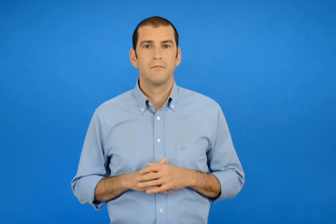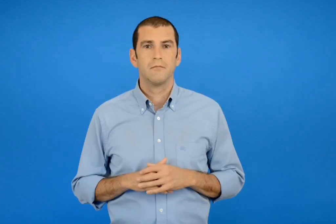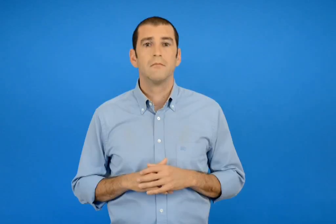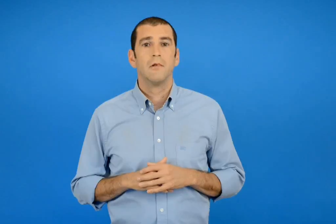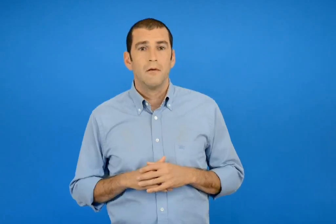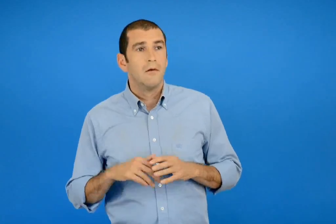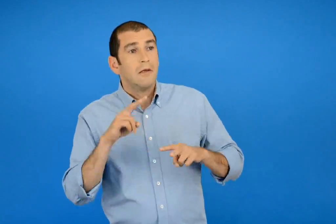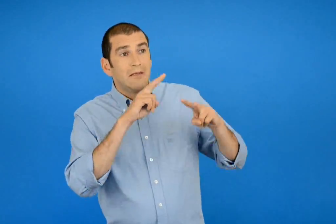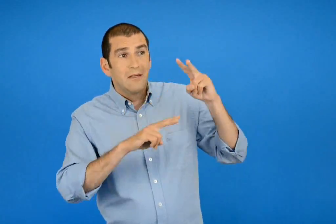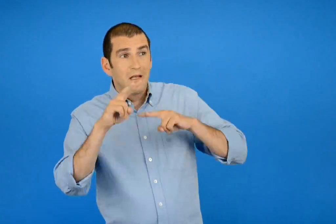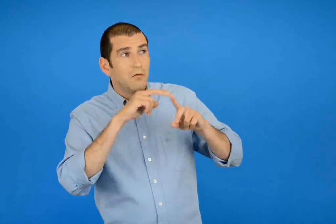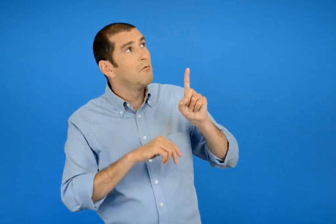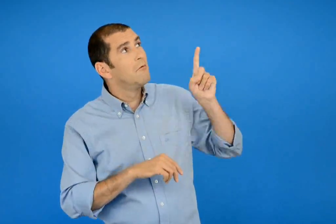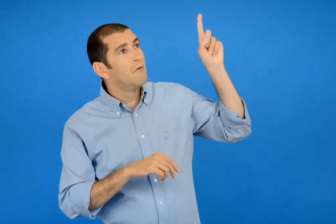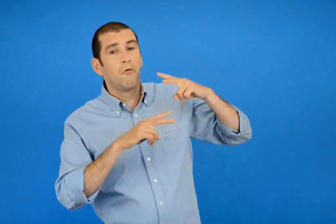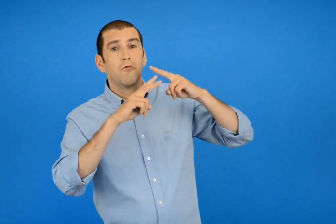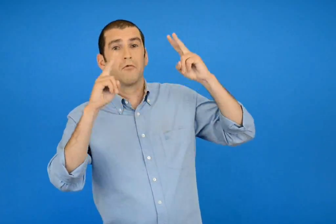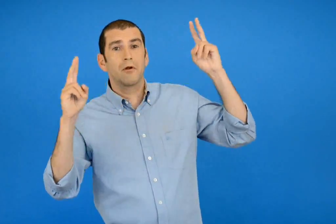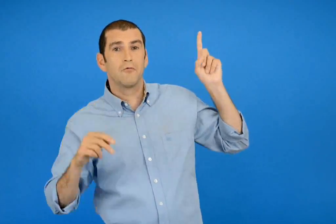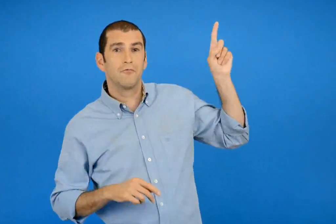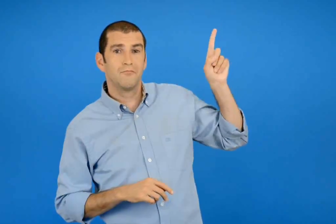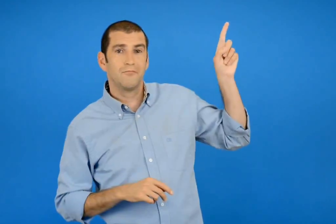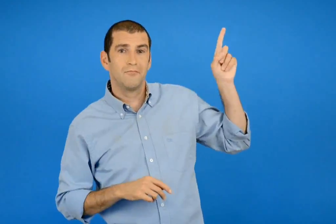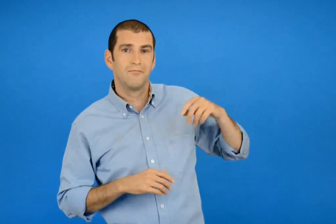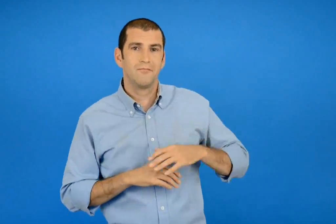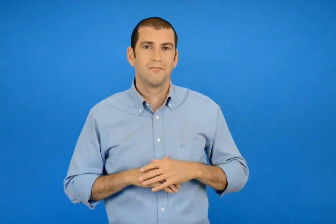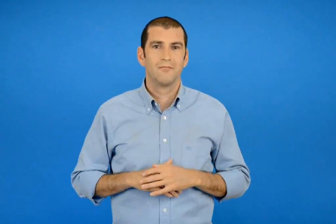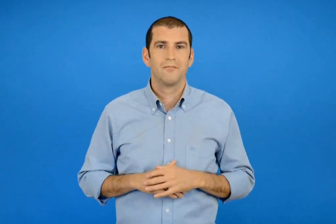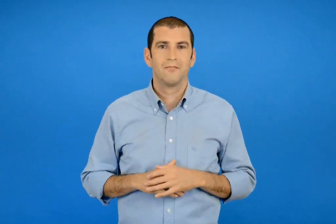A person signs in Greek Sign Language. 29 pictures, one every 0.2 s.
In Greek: σύννεφο στον ουρανό
